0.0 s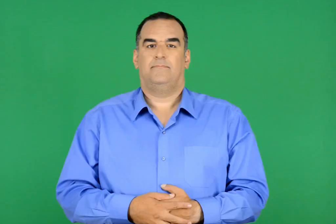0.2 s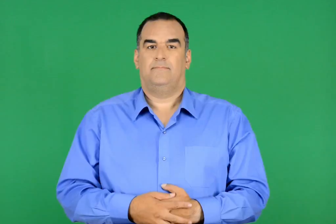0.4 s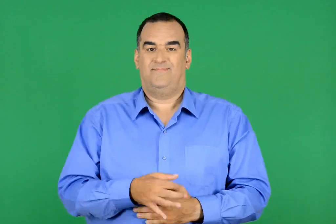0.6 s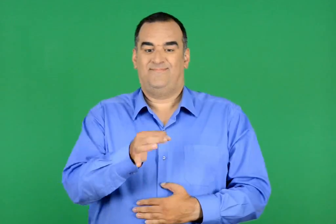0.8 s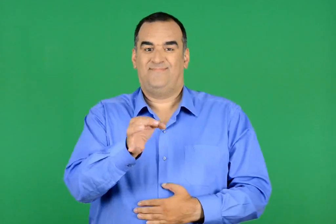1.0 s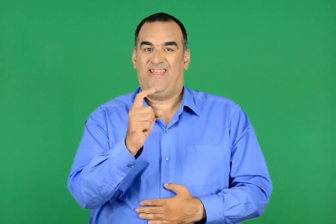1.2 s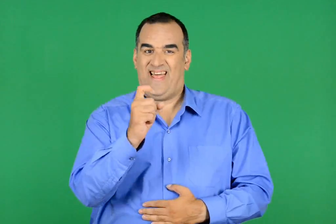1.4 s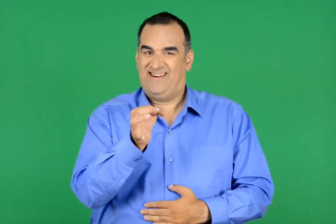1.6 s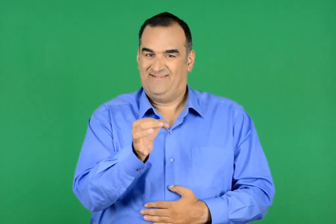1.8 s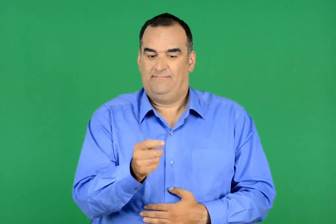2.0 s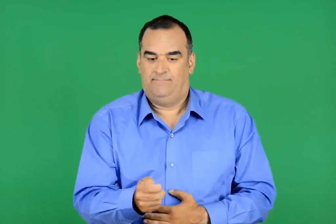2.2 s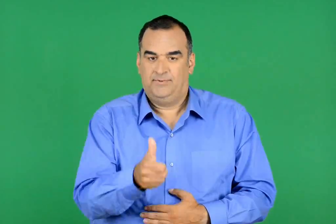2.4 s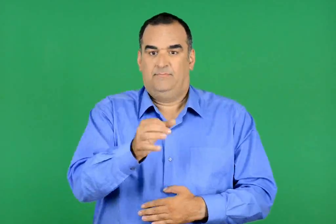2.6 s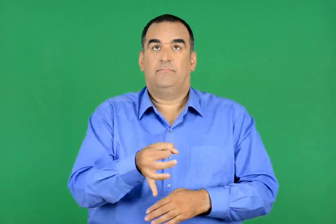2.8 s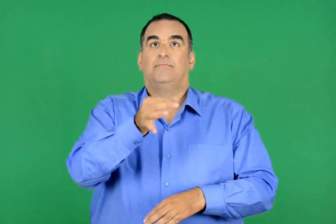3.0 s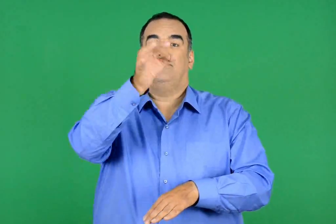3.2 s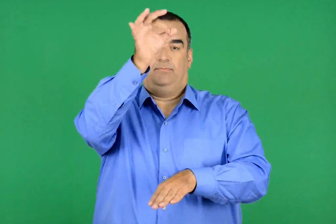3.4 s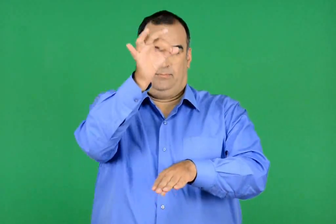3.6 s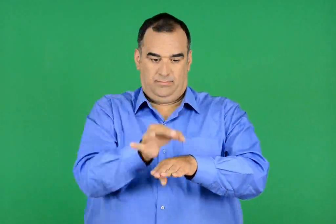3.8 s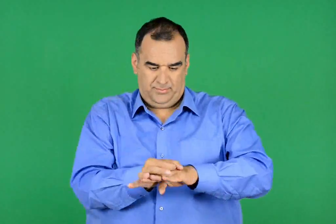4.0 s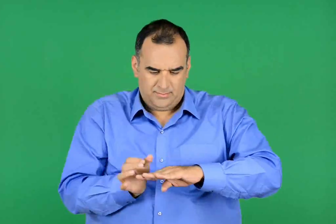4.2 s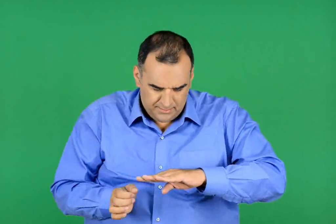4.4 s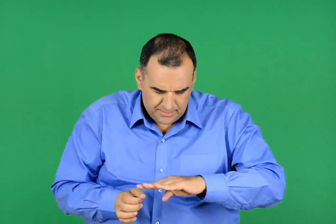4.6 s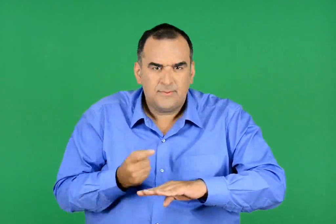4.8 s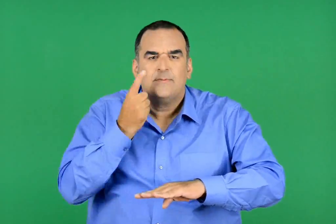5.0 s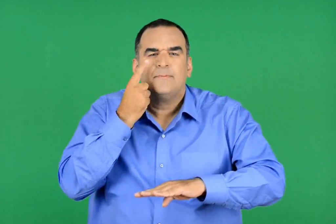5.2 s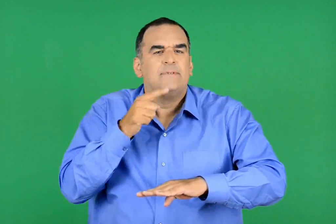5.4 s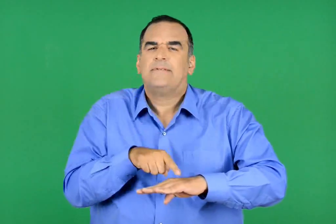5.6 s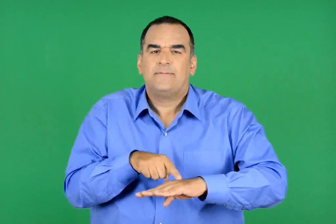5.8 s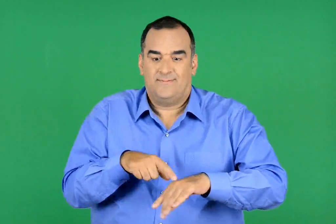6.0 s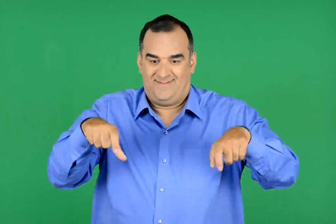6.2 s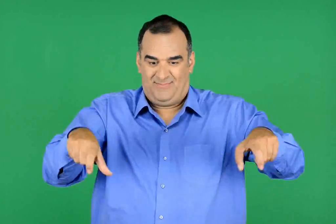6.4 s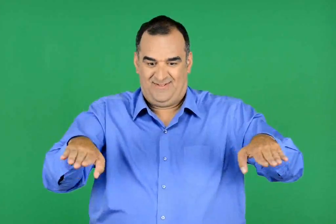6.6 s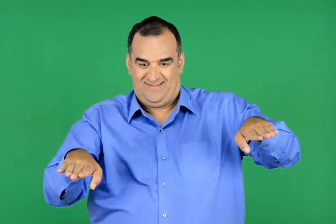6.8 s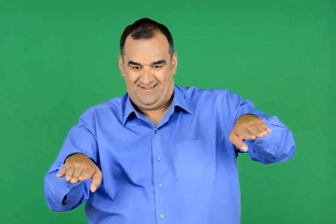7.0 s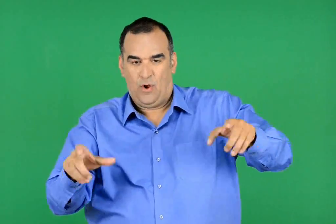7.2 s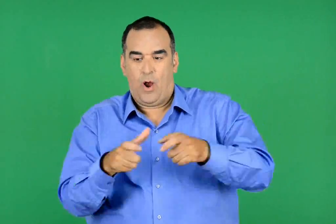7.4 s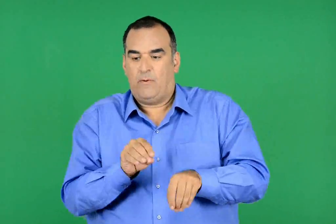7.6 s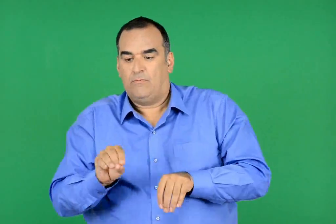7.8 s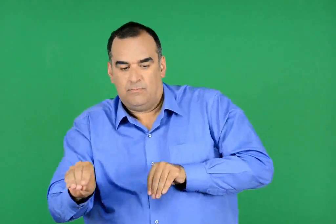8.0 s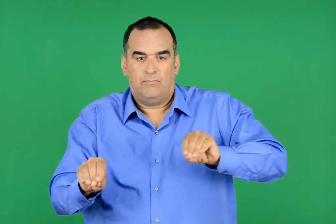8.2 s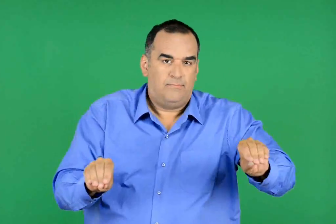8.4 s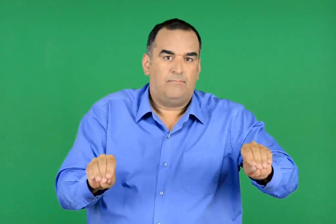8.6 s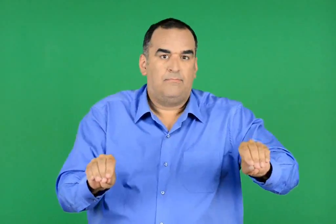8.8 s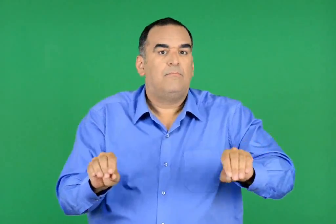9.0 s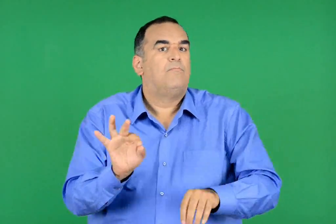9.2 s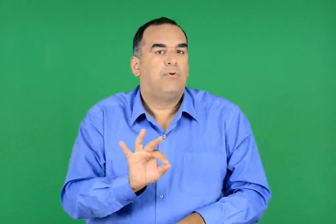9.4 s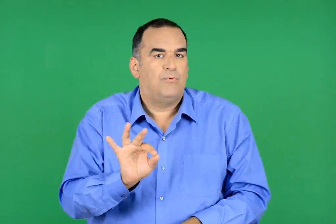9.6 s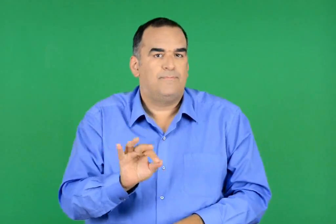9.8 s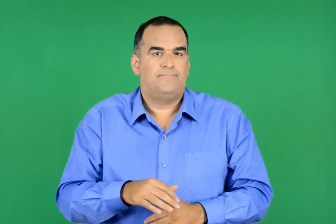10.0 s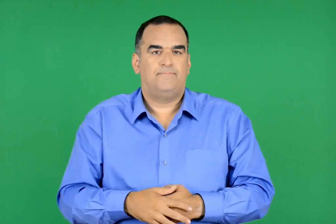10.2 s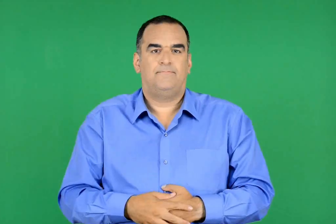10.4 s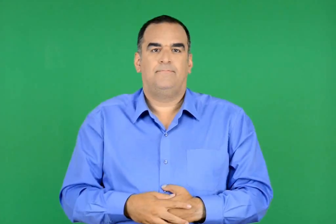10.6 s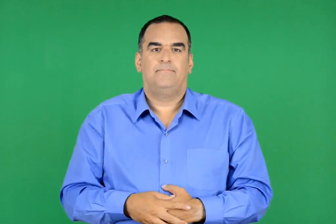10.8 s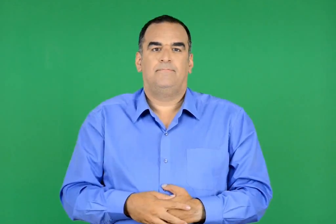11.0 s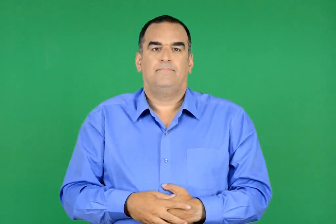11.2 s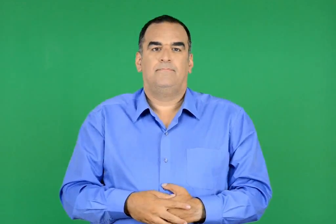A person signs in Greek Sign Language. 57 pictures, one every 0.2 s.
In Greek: έστριψε το δεκάρικο , για να δουν σε ποιον θα πέσει ο κατήφορος
